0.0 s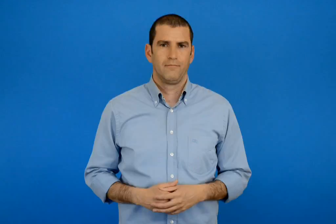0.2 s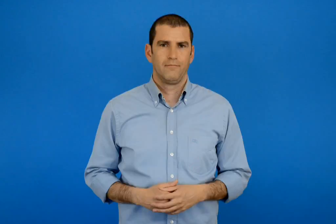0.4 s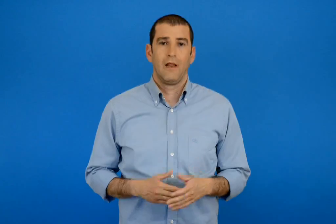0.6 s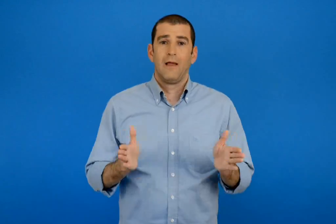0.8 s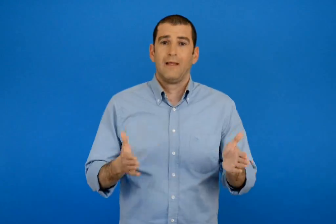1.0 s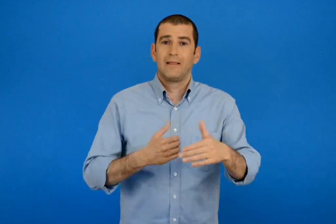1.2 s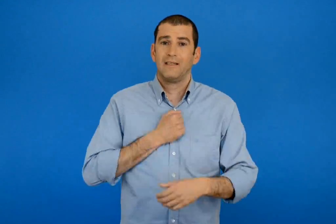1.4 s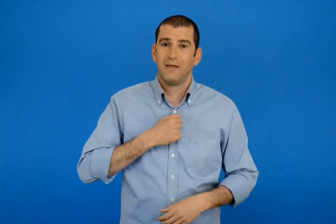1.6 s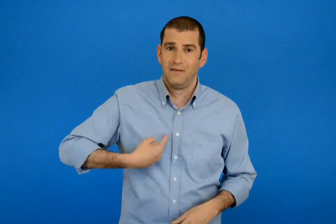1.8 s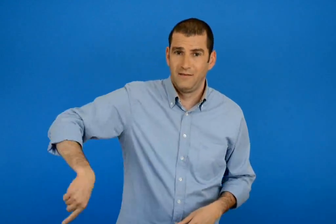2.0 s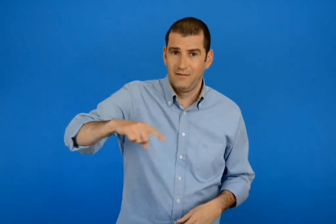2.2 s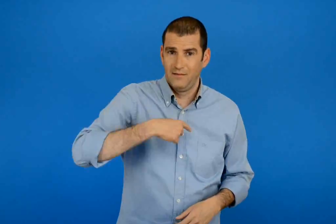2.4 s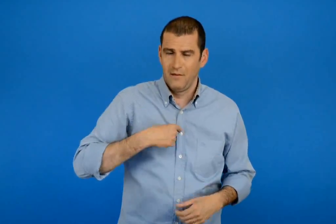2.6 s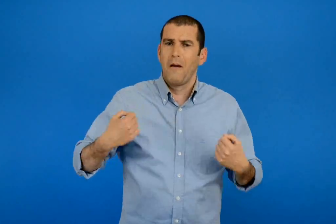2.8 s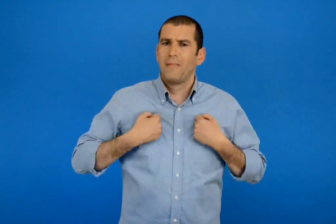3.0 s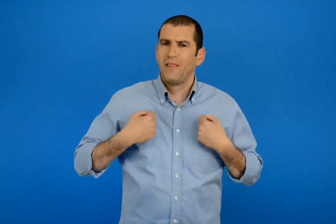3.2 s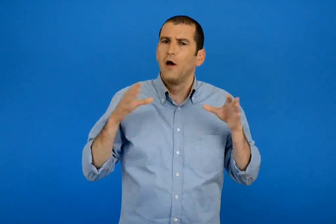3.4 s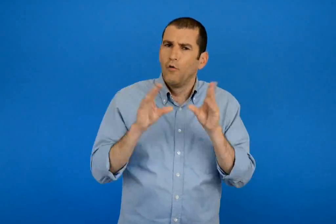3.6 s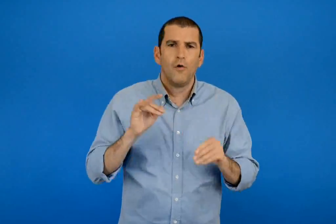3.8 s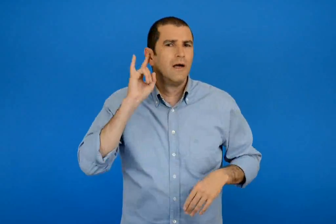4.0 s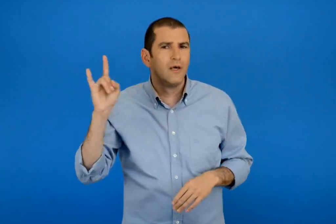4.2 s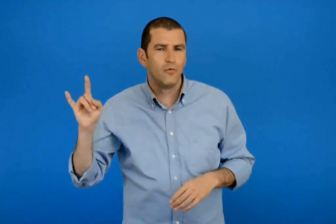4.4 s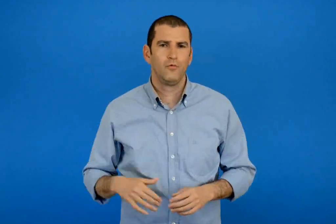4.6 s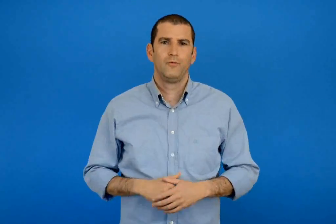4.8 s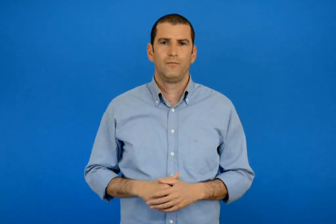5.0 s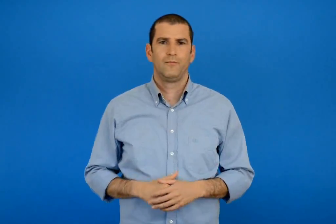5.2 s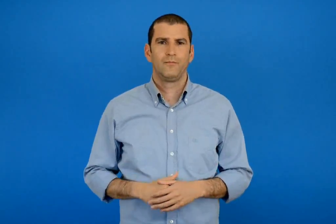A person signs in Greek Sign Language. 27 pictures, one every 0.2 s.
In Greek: ήχο παιχνίδια στην τάξη μας
